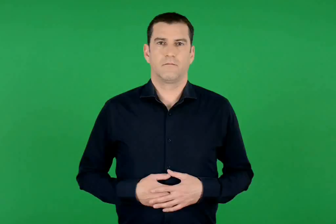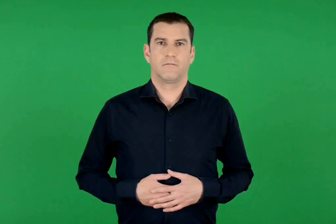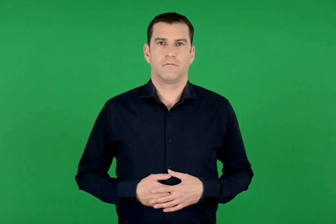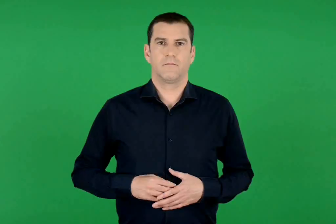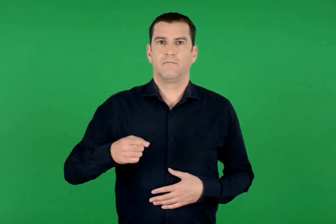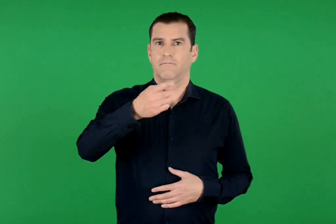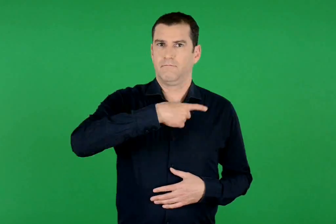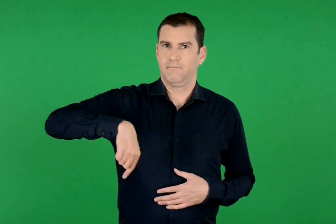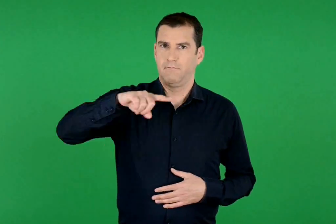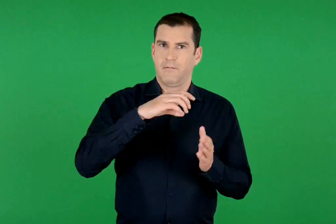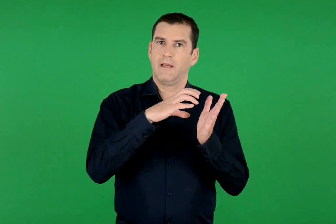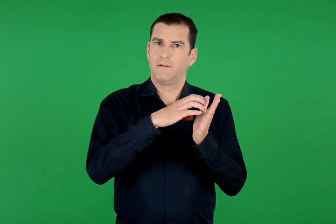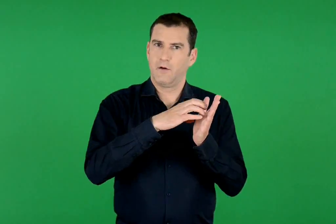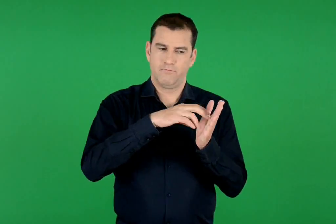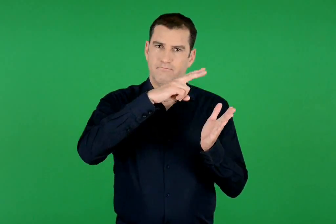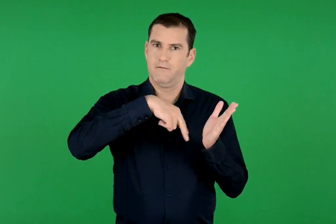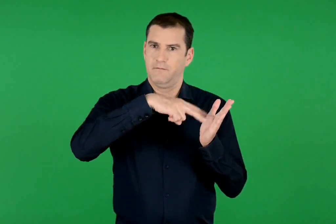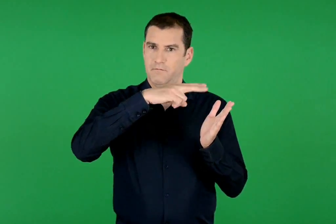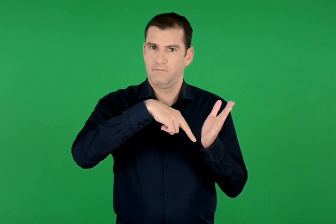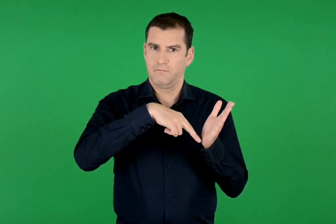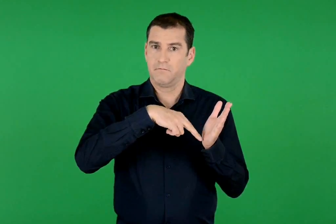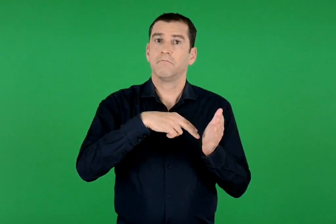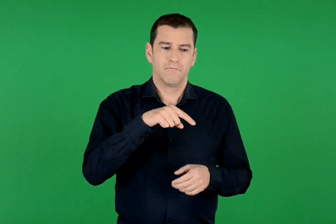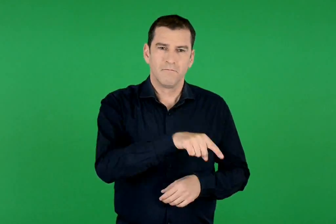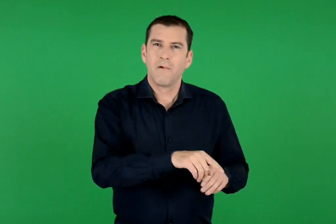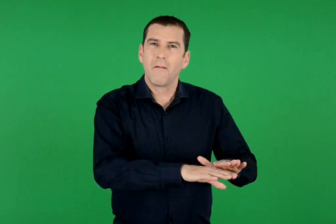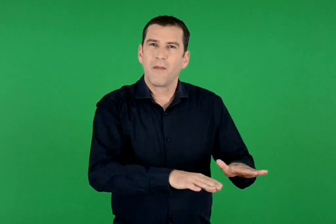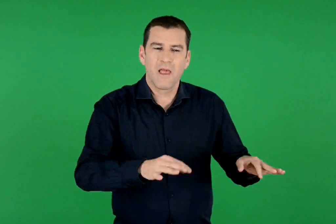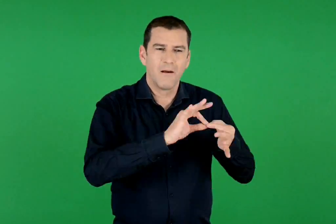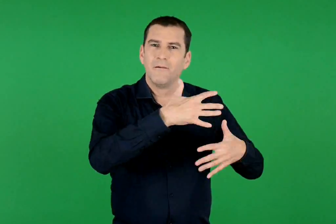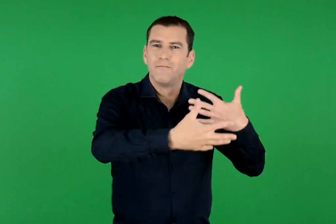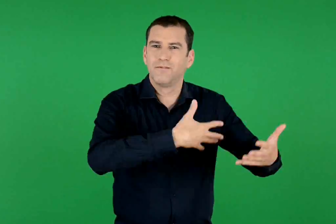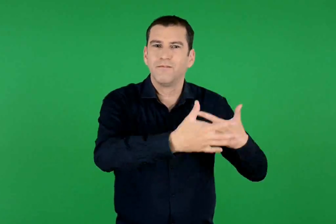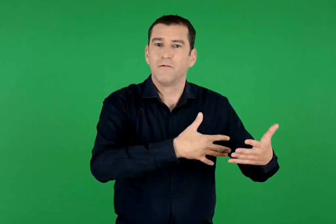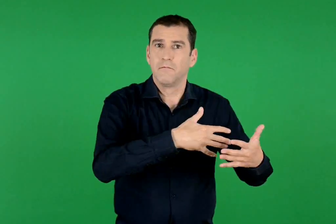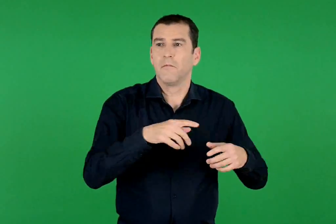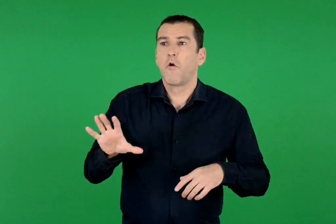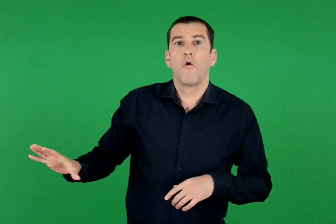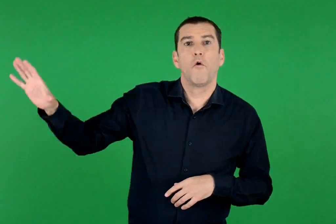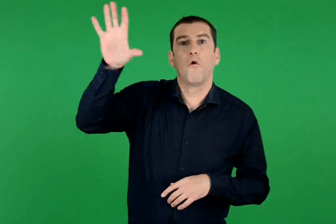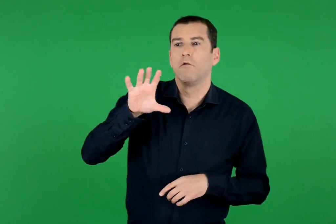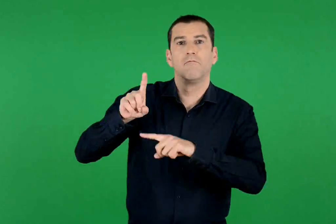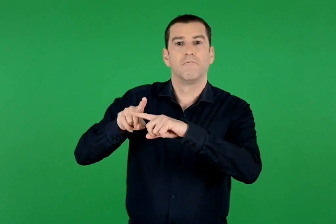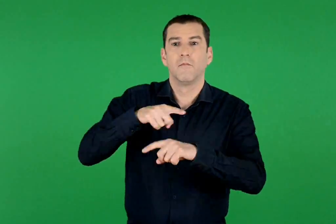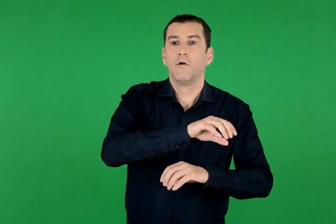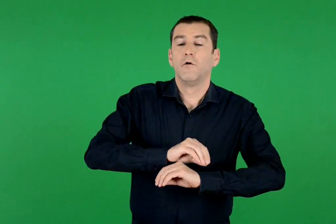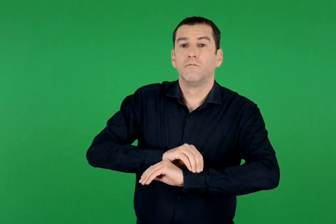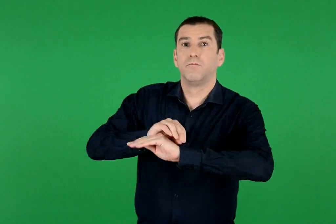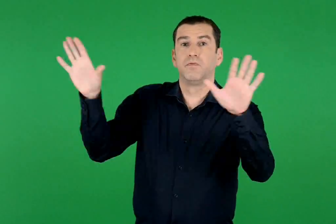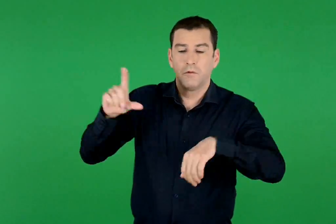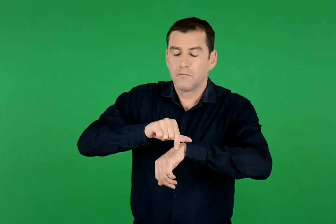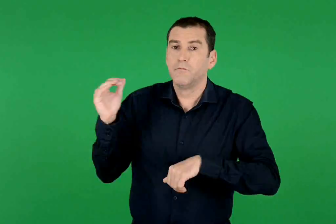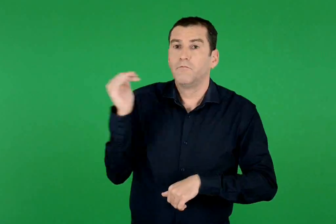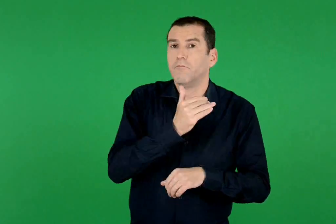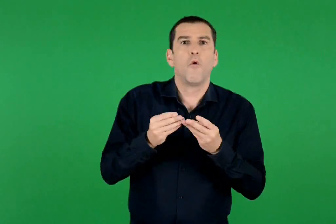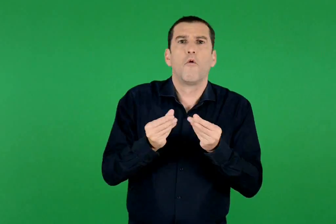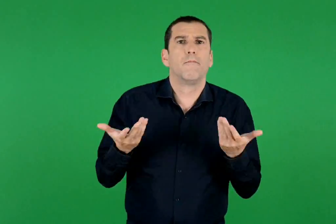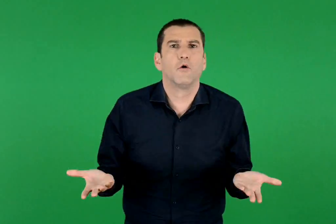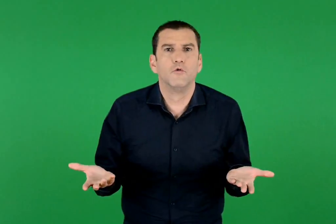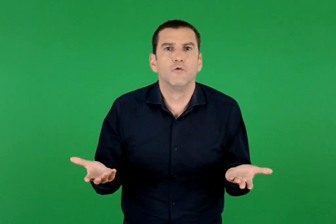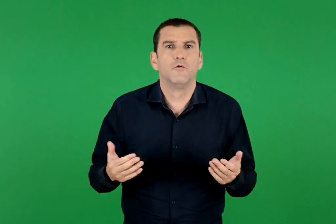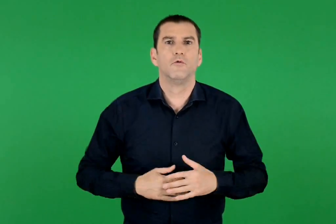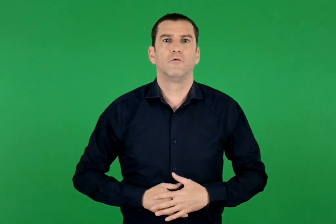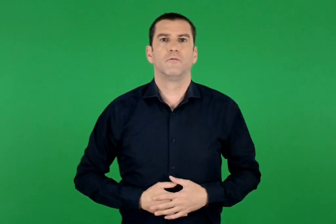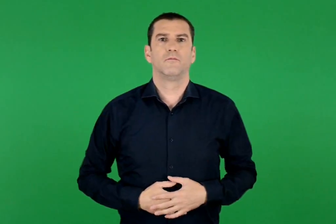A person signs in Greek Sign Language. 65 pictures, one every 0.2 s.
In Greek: διαβάζουμε το κείμενο. πώς άραγε η περιπέτεια των παιδιών μαθεύτηκε σε όλη τη χώρα , και μάλιστα τόσο γρήγορα ;
